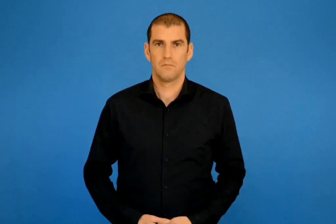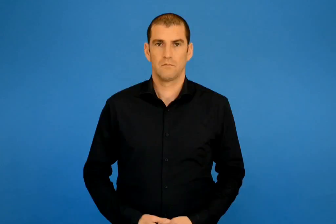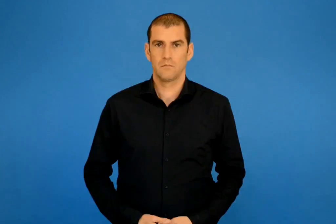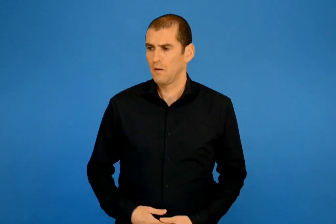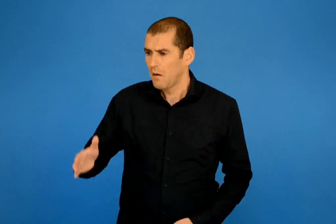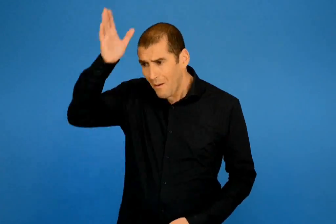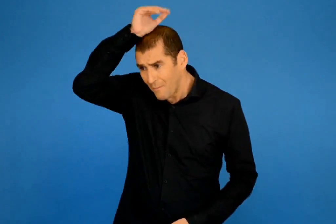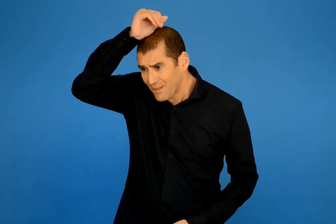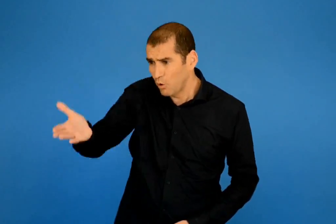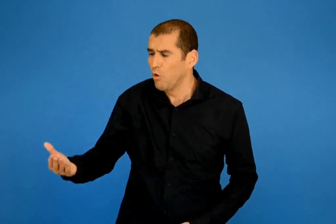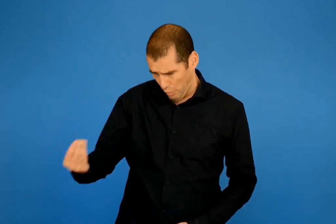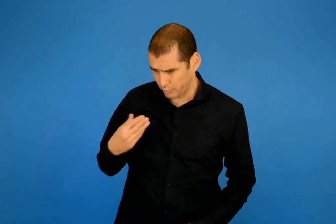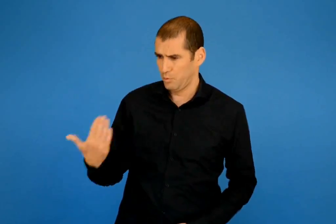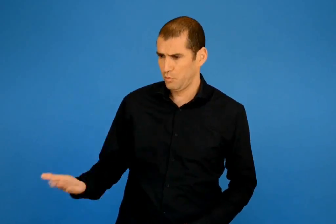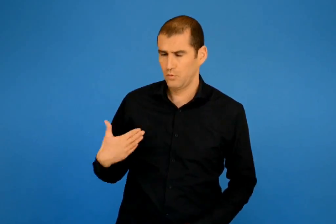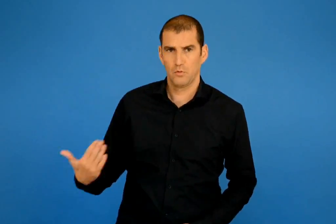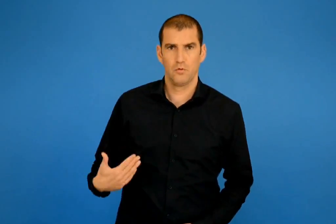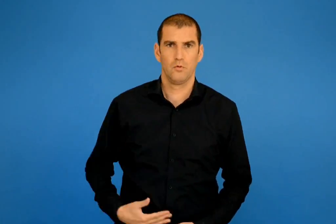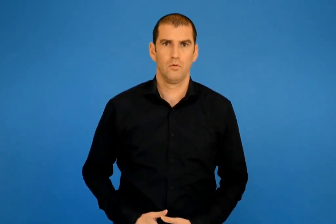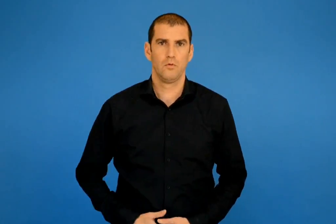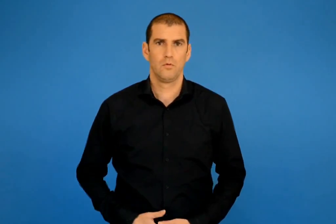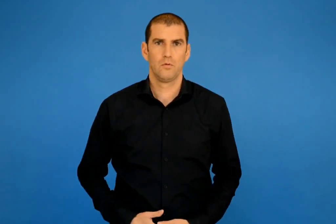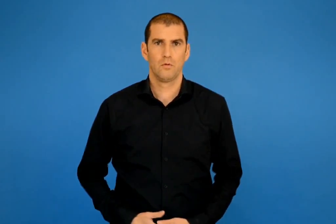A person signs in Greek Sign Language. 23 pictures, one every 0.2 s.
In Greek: φέρε μου τον πετεινό
